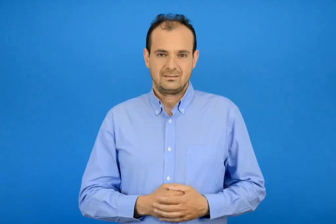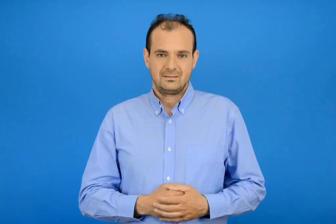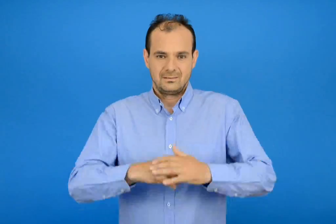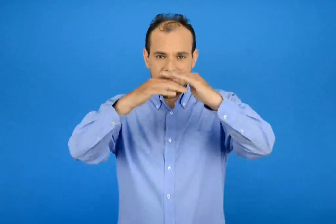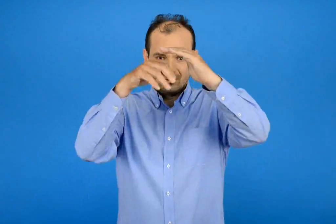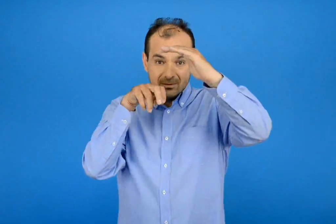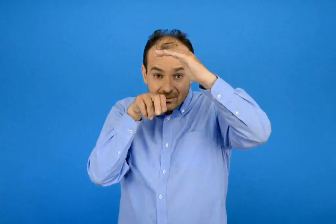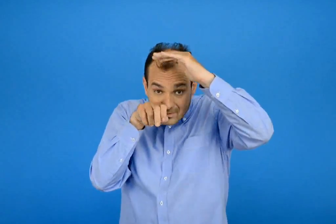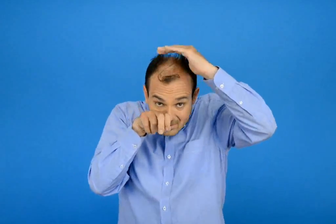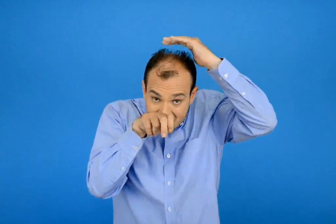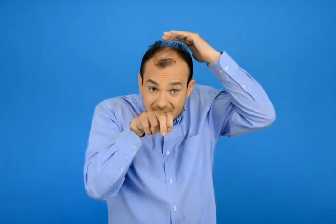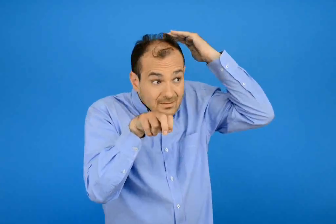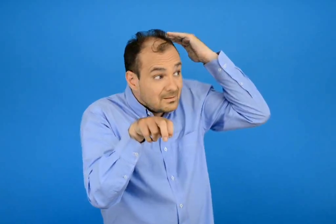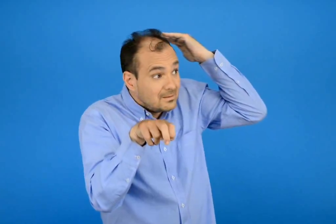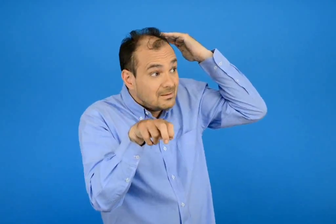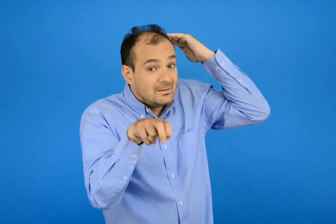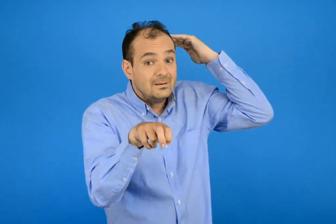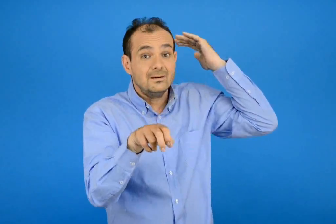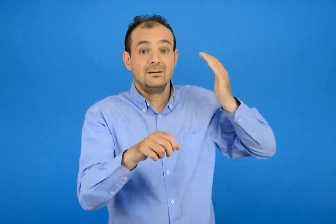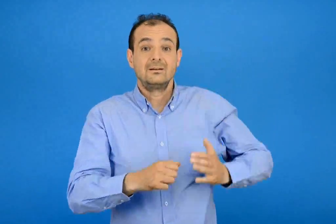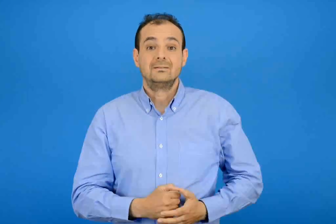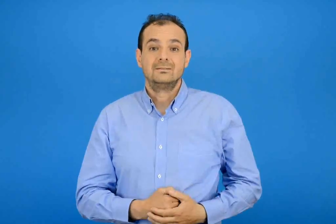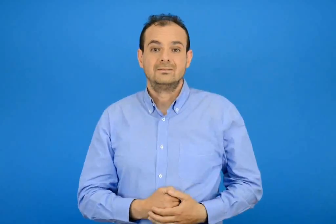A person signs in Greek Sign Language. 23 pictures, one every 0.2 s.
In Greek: χώνομαι
